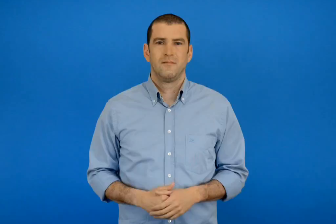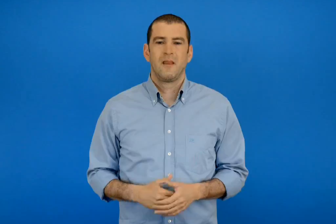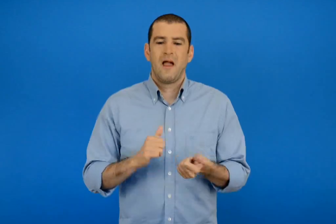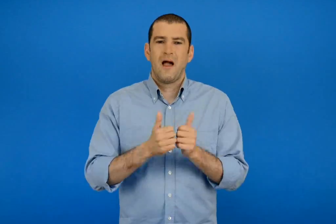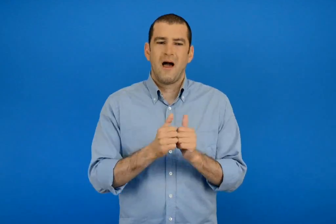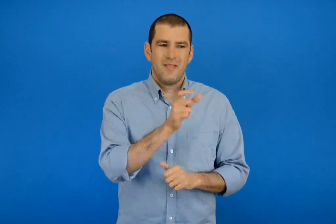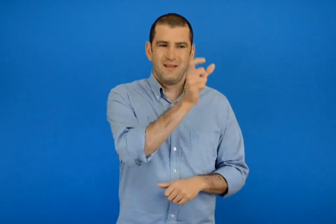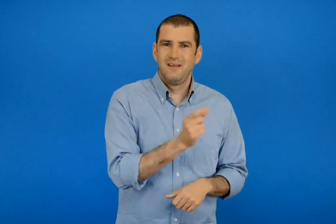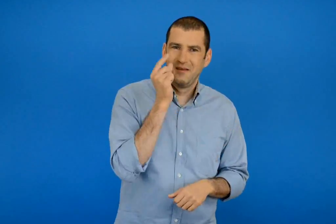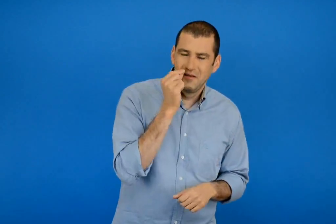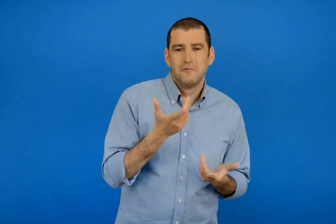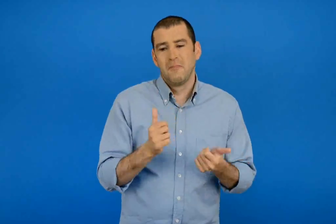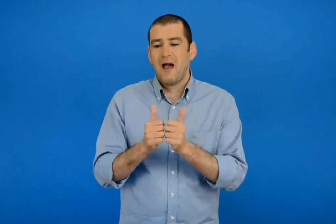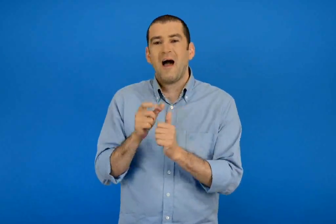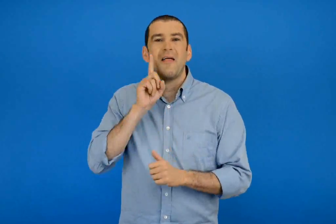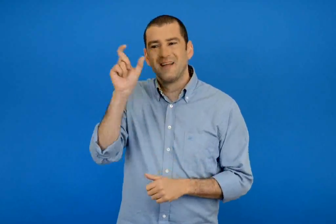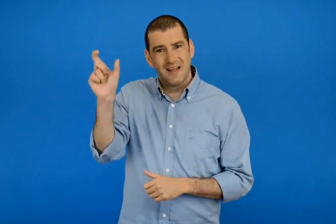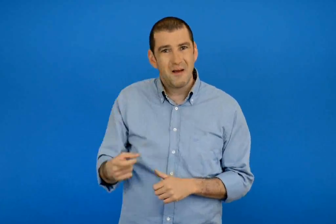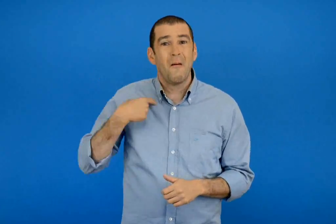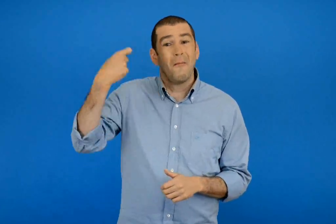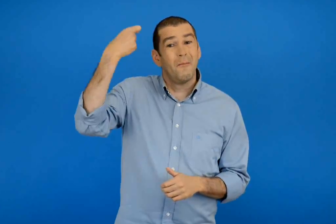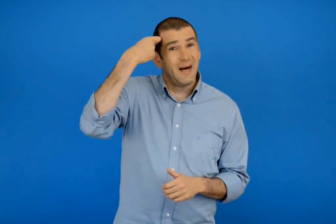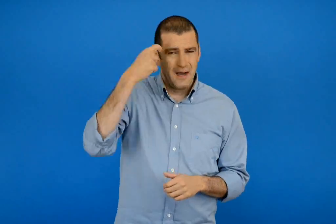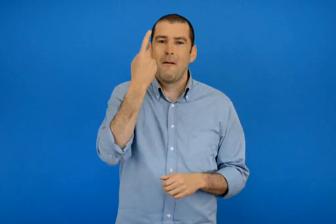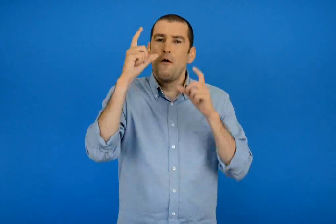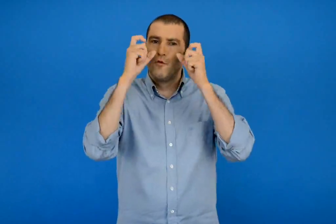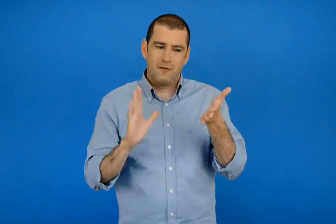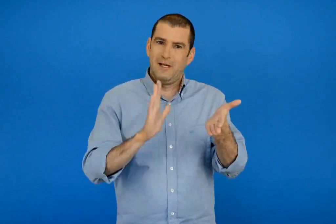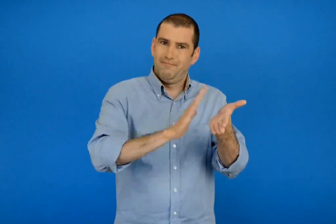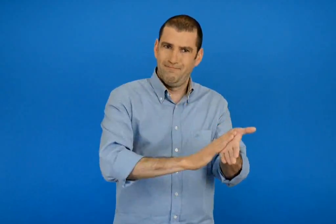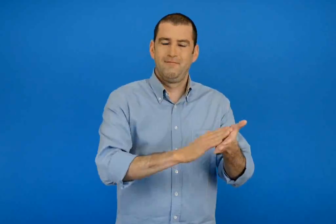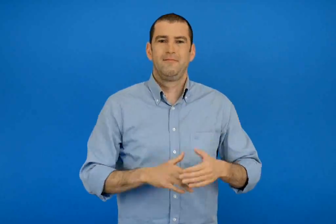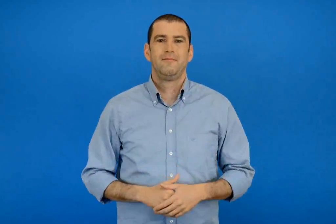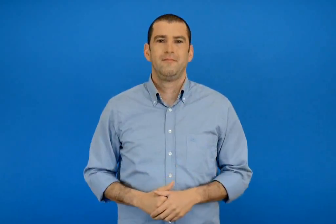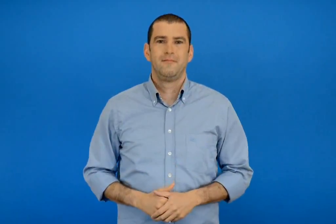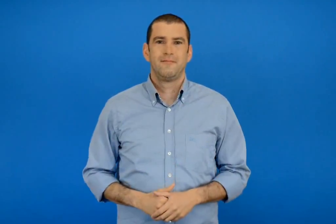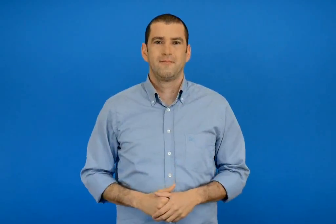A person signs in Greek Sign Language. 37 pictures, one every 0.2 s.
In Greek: κολλάω μια φωτογραφία με τον αγαπημένο μου αθλητή η την αγαπημένη μου αθλήτρια
